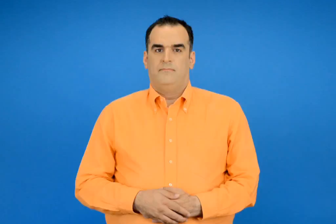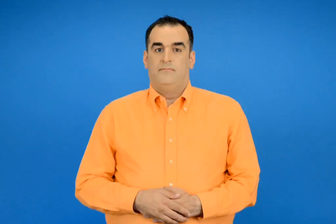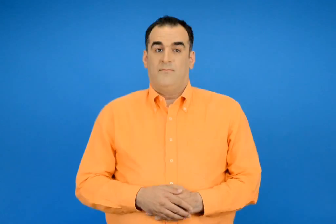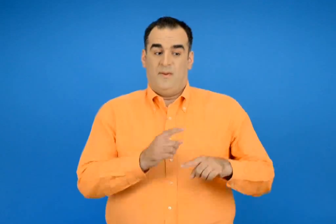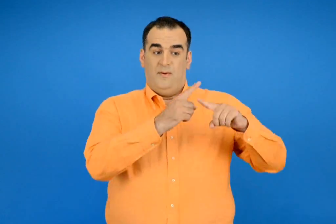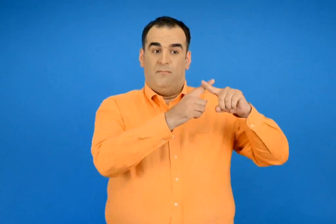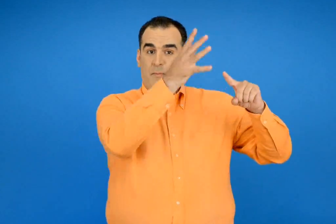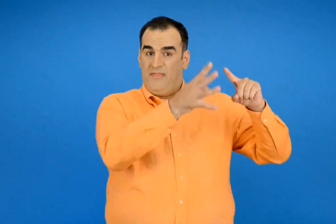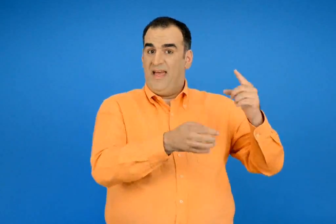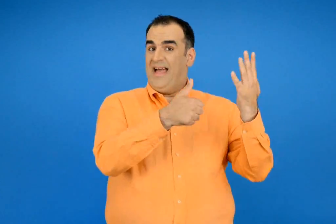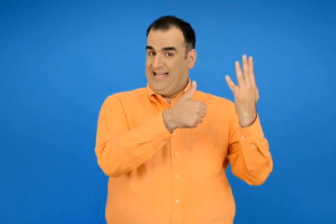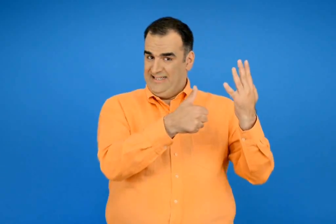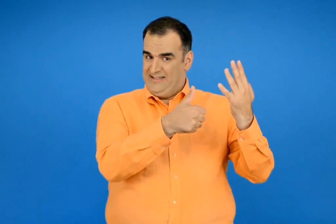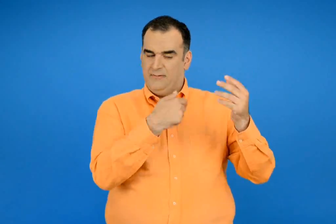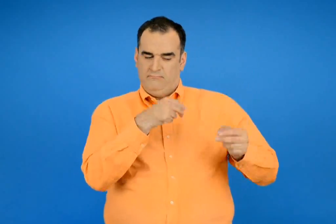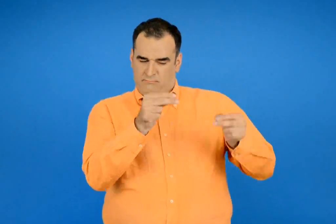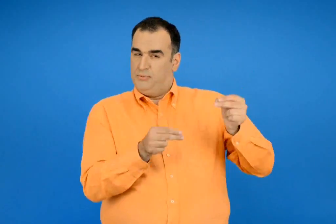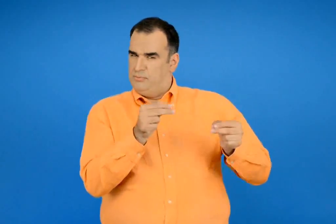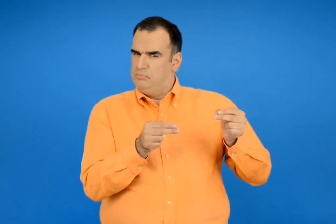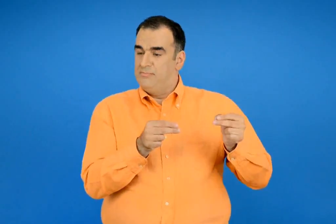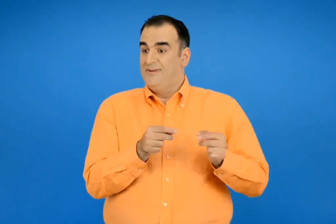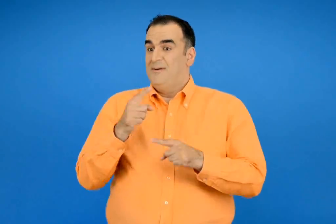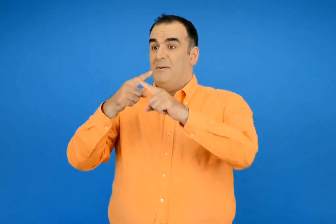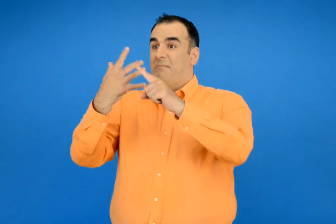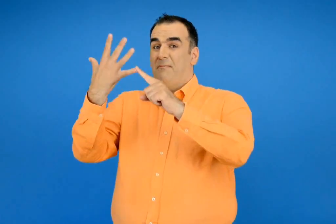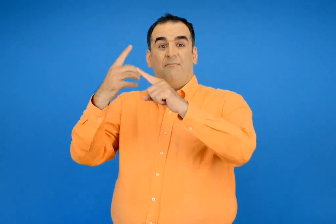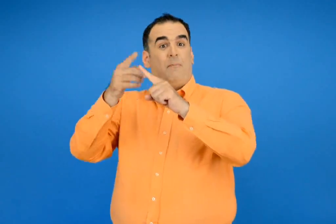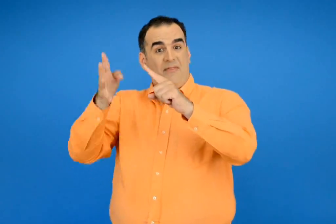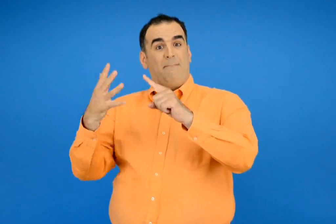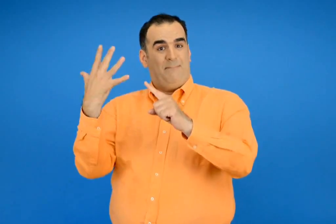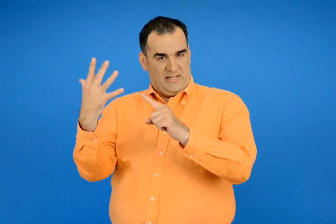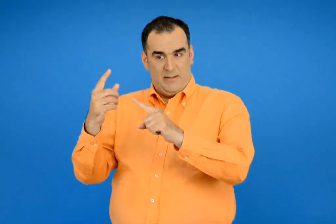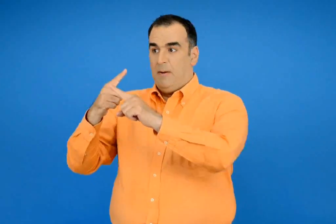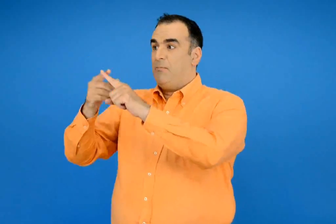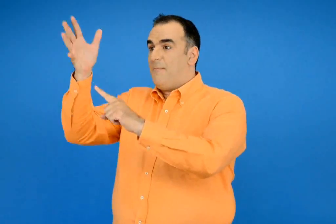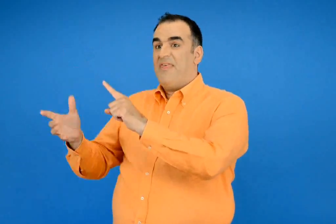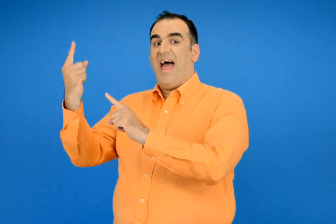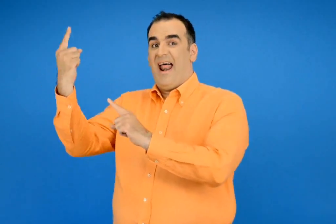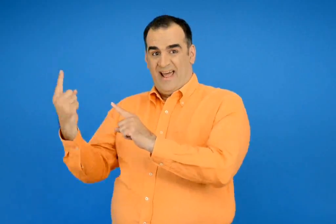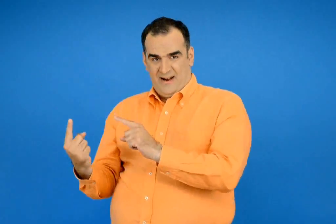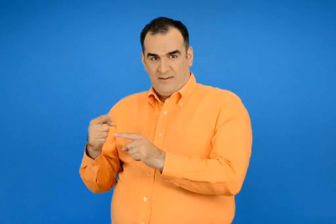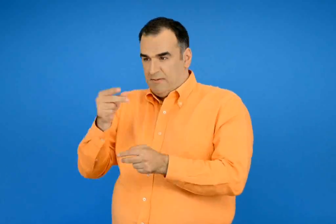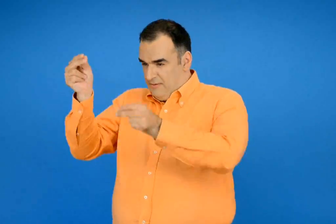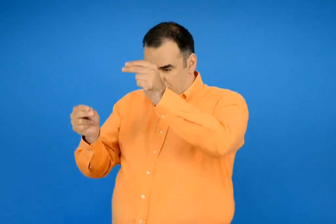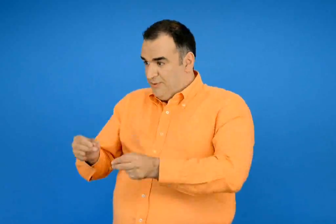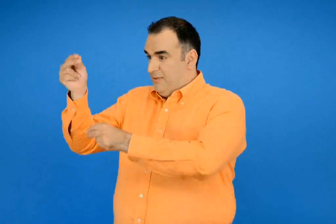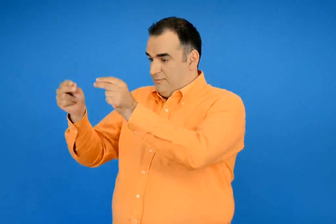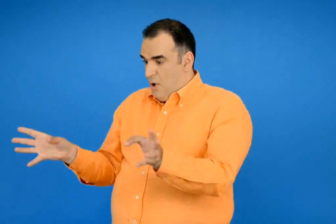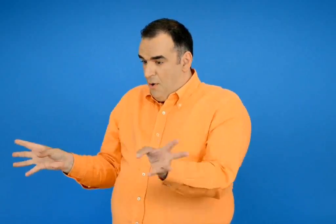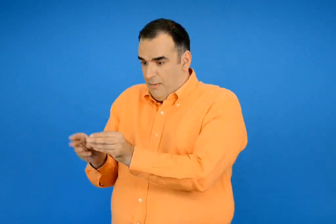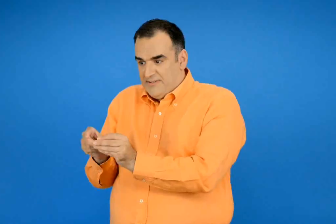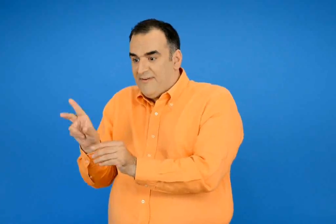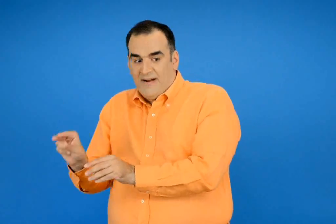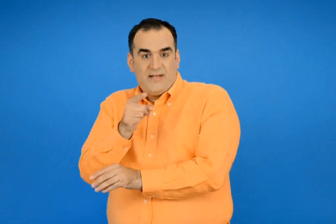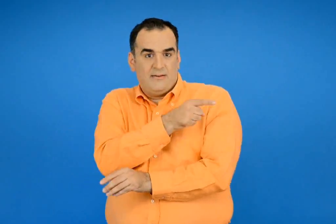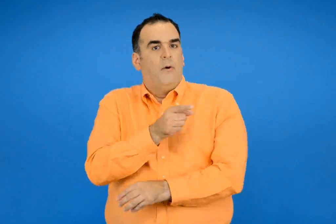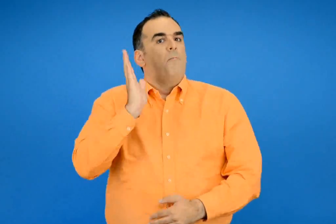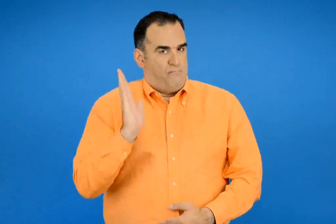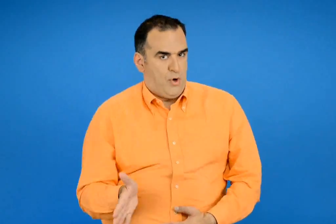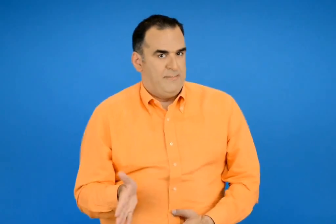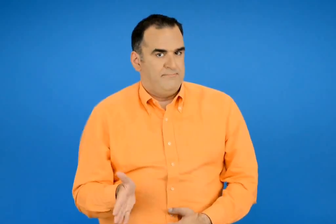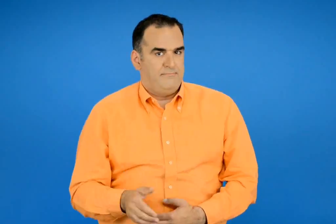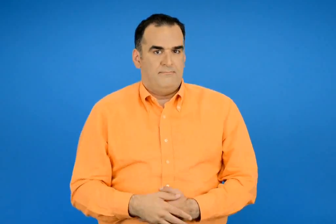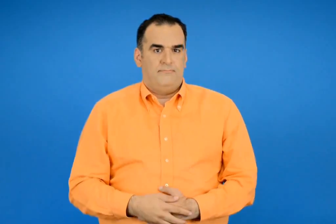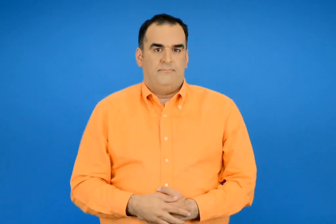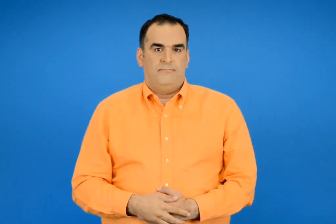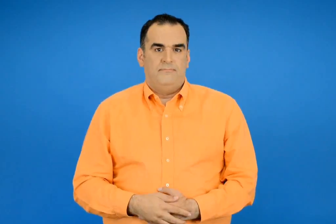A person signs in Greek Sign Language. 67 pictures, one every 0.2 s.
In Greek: μπορούμε ομως να την υπολογίσουμε από την προπαίδεια του 5 και την προπαίδεια του 1 και μετά να προσθέσουμε
